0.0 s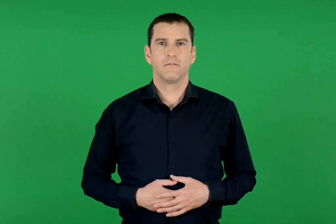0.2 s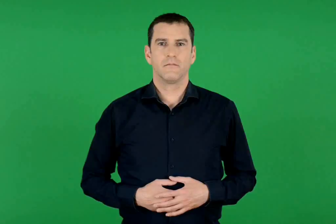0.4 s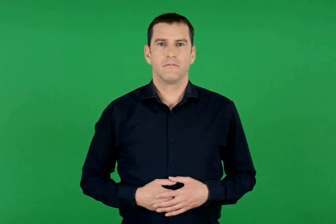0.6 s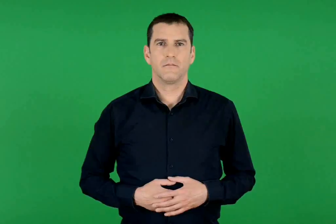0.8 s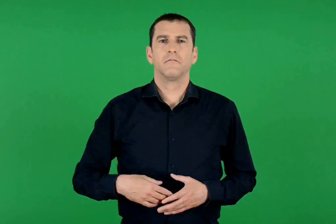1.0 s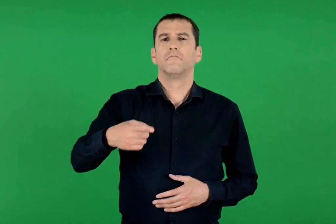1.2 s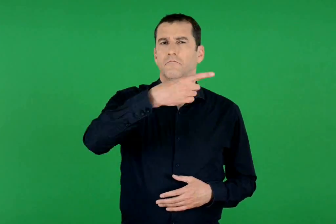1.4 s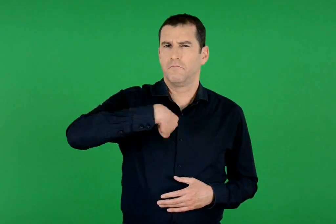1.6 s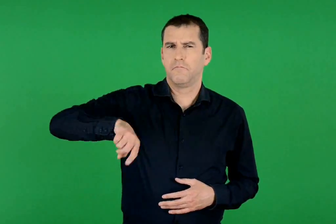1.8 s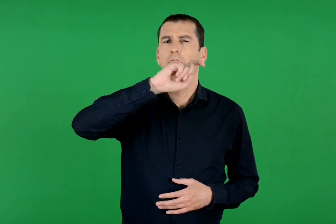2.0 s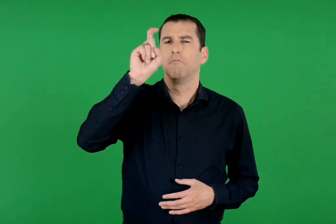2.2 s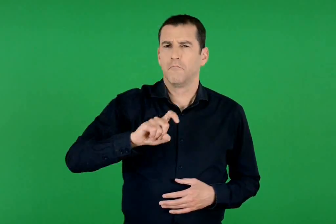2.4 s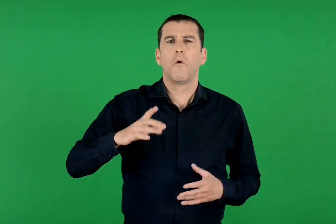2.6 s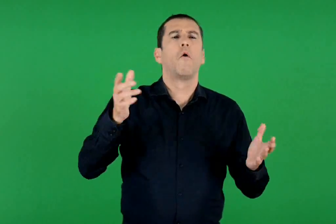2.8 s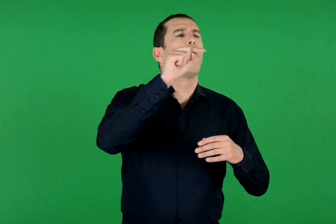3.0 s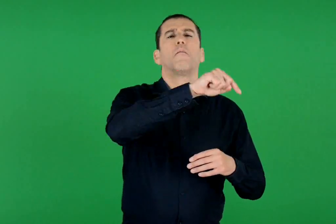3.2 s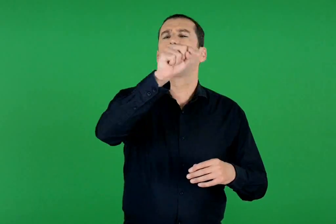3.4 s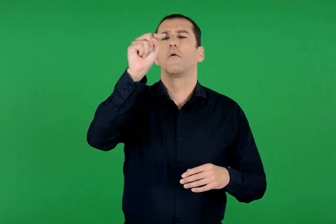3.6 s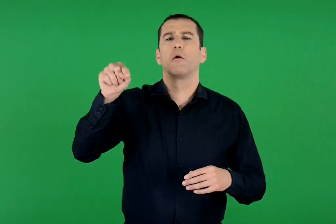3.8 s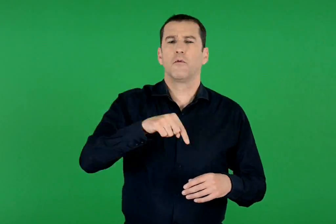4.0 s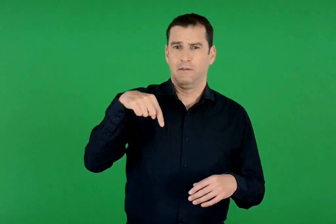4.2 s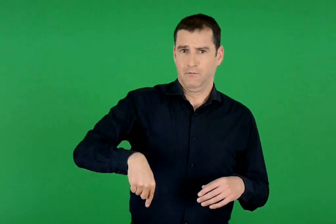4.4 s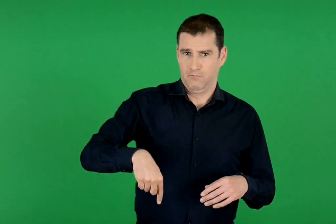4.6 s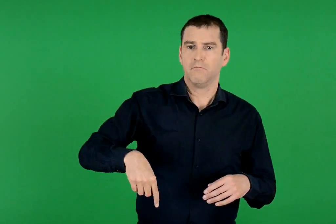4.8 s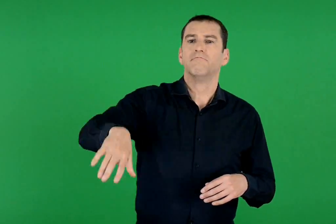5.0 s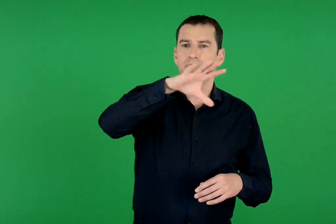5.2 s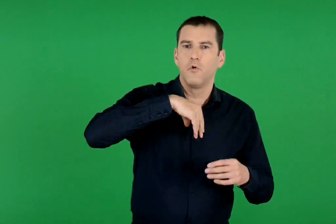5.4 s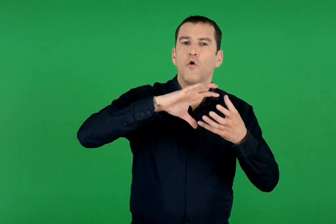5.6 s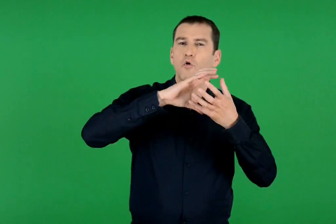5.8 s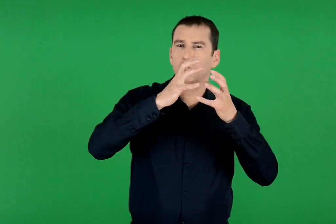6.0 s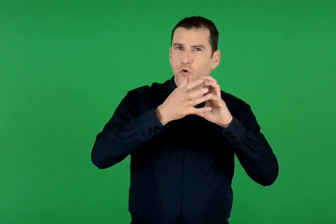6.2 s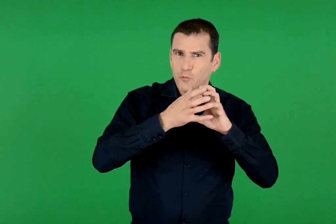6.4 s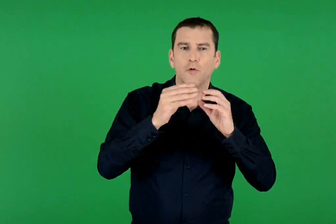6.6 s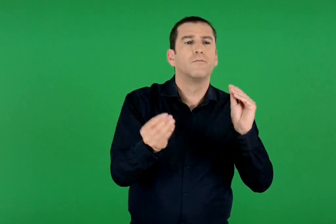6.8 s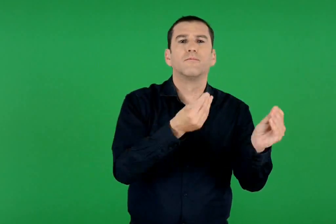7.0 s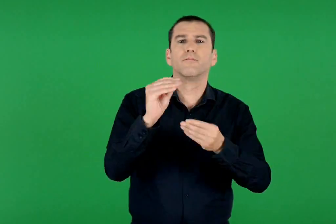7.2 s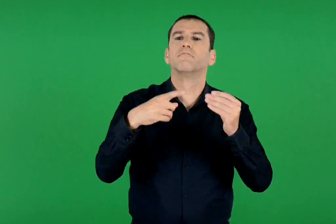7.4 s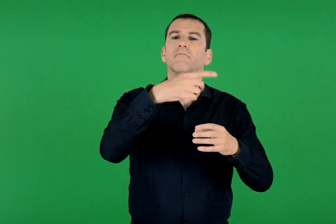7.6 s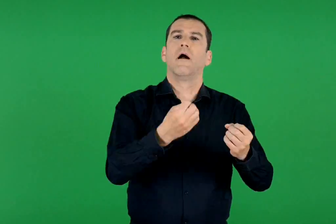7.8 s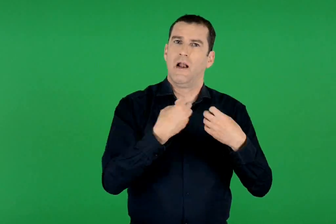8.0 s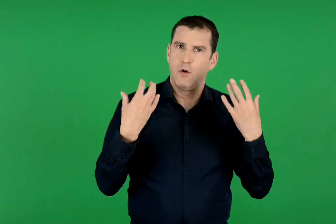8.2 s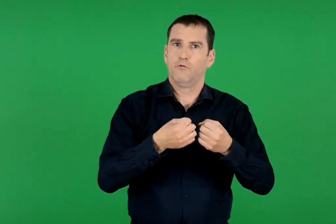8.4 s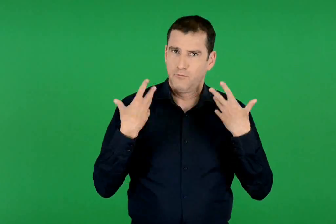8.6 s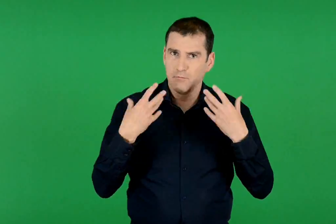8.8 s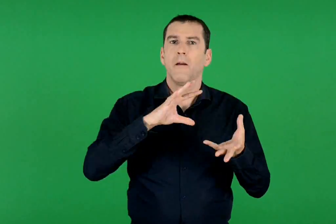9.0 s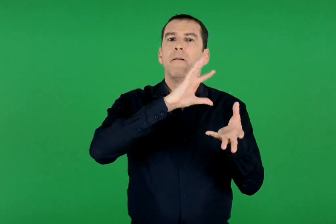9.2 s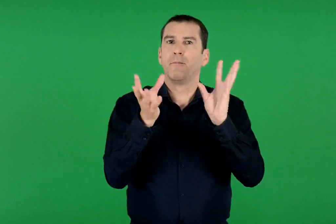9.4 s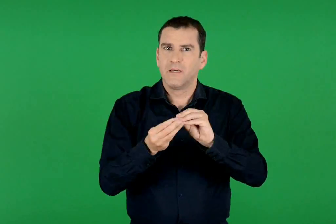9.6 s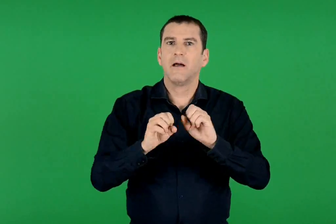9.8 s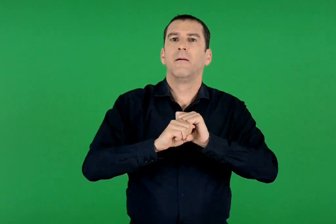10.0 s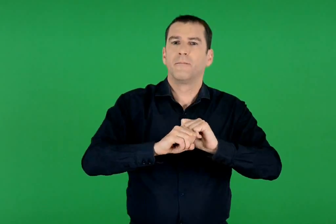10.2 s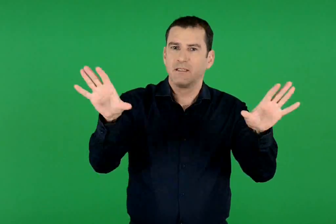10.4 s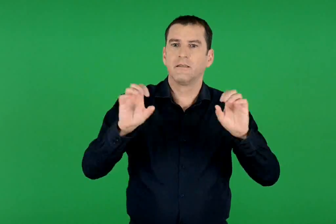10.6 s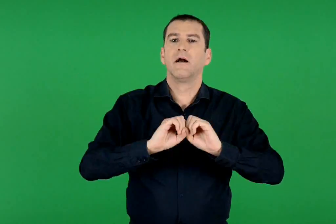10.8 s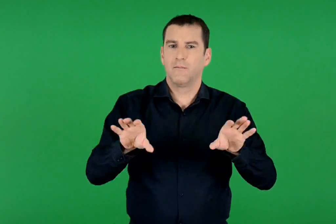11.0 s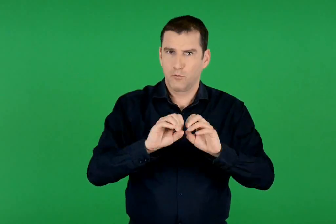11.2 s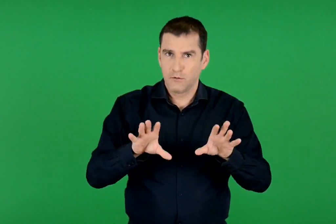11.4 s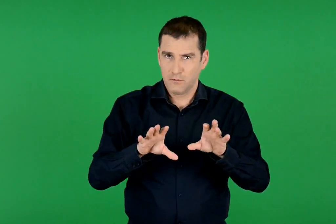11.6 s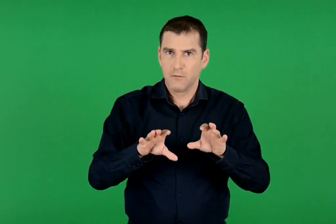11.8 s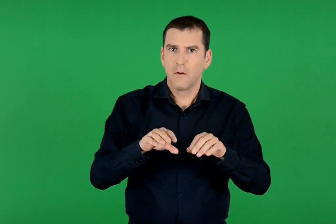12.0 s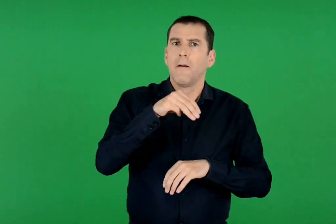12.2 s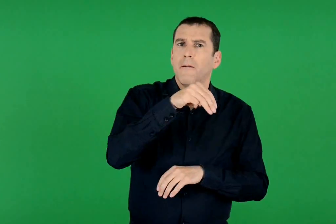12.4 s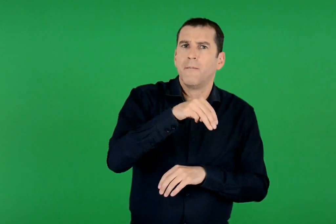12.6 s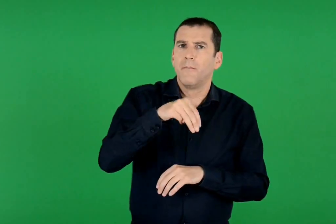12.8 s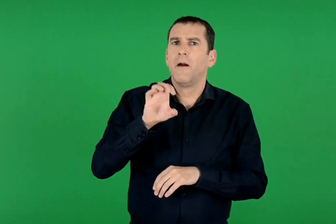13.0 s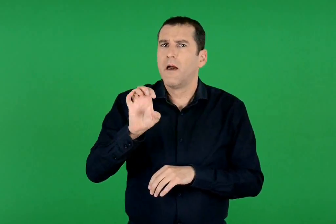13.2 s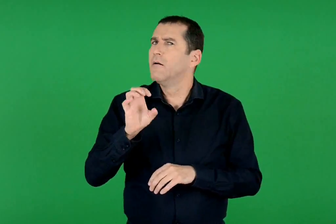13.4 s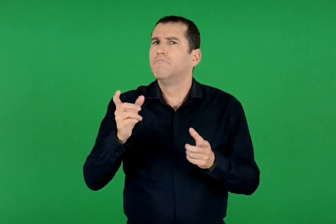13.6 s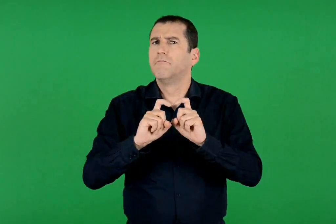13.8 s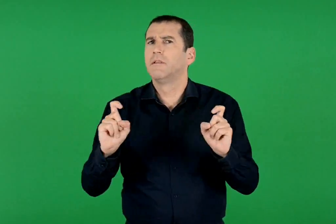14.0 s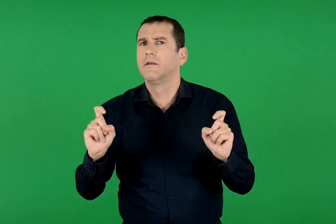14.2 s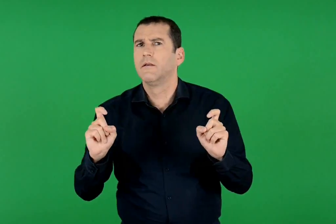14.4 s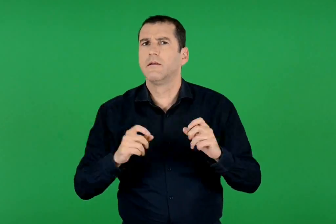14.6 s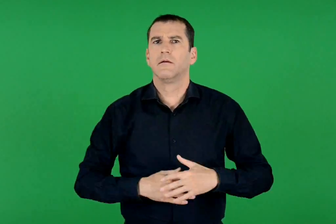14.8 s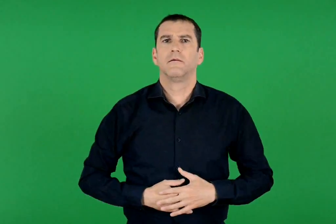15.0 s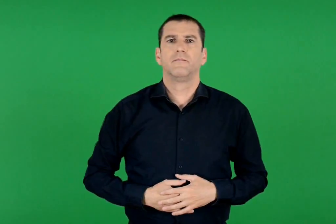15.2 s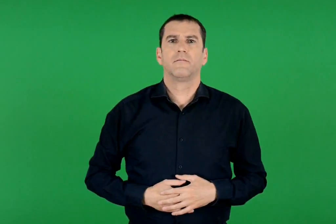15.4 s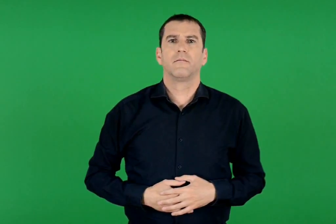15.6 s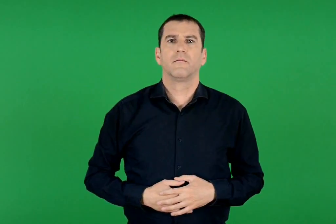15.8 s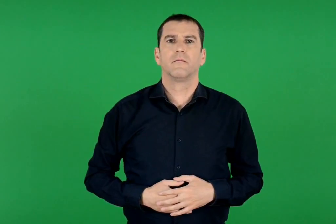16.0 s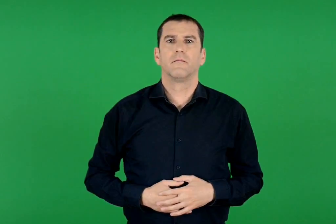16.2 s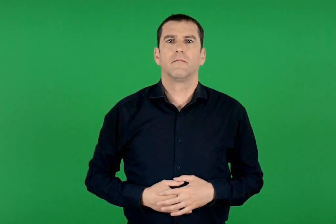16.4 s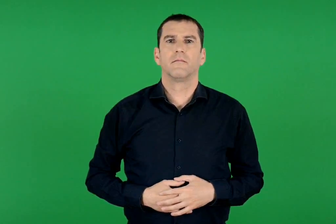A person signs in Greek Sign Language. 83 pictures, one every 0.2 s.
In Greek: όπου και να ζούμε σήμερα , ενημερωνόμαστε για όσα συμβαίνουν στον κόσμο με τα μέσα μαζικής ενημέρωσης. ποια είναι τα μ.μ.ε. ;
